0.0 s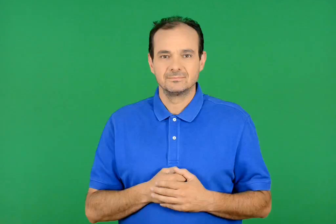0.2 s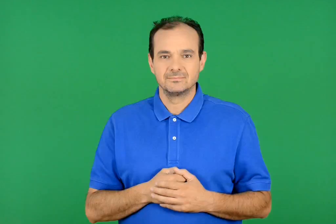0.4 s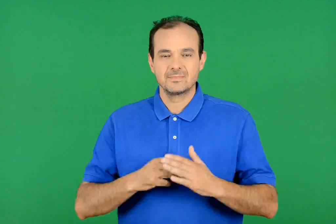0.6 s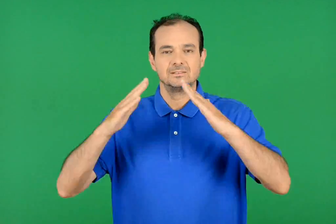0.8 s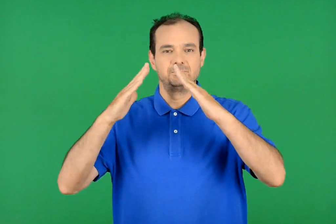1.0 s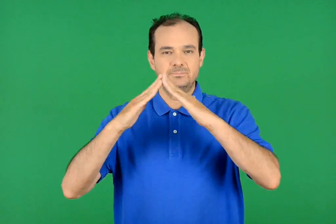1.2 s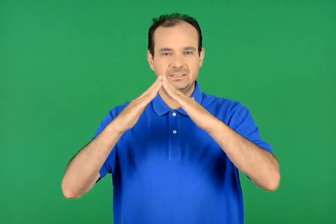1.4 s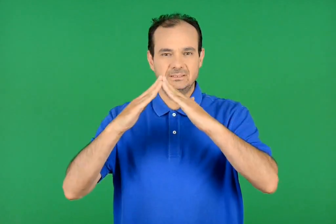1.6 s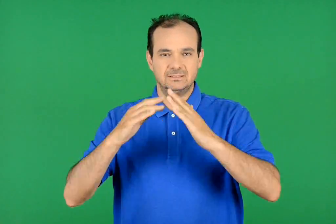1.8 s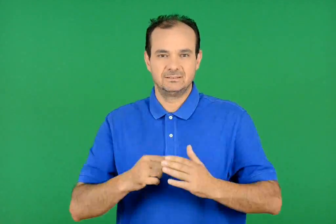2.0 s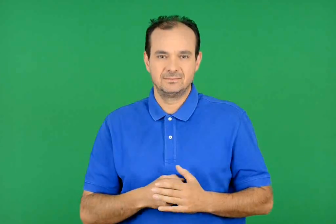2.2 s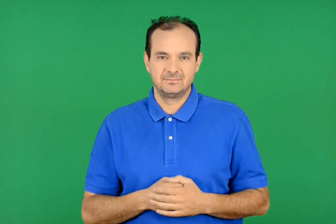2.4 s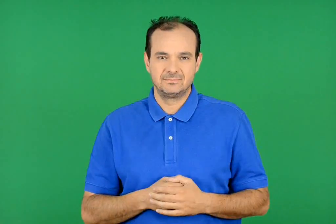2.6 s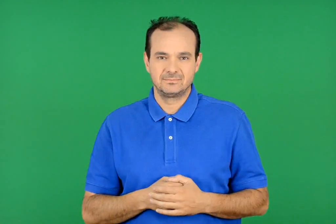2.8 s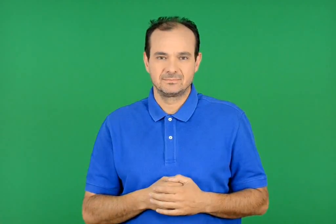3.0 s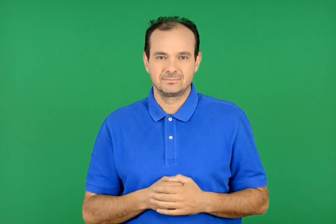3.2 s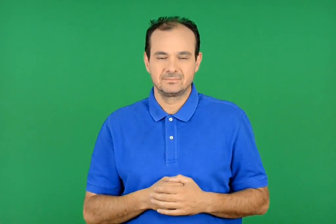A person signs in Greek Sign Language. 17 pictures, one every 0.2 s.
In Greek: το σπίτι
